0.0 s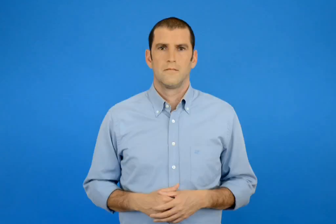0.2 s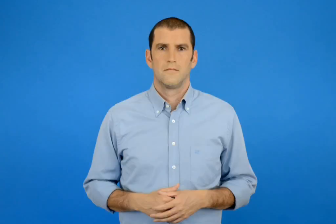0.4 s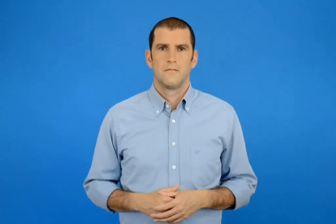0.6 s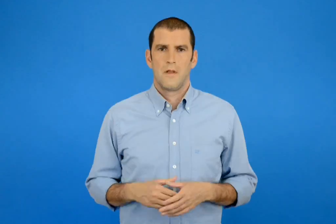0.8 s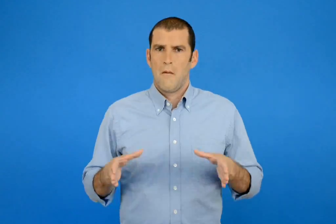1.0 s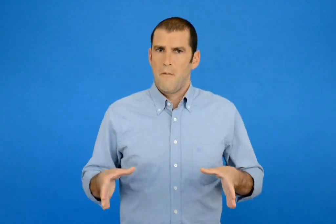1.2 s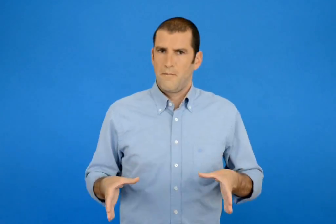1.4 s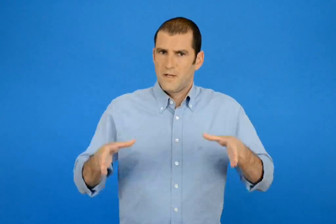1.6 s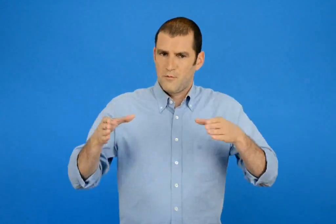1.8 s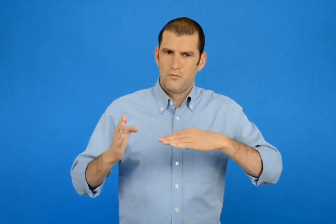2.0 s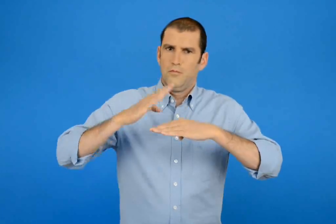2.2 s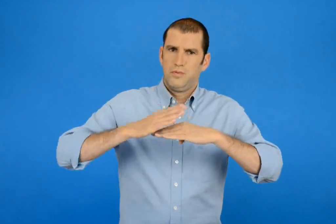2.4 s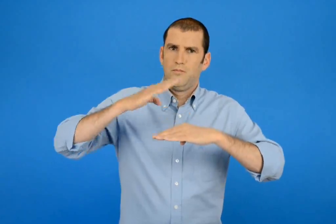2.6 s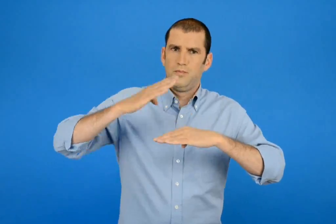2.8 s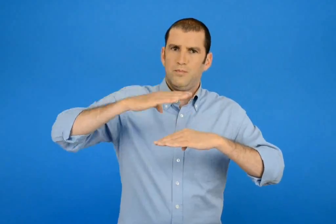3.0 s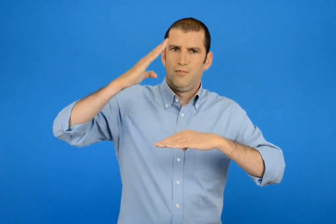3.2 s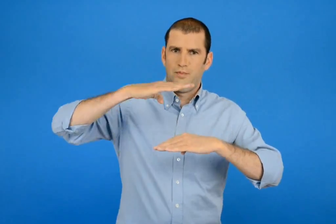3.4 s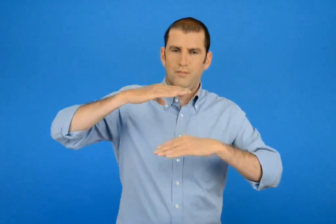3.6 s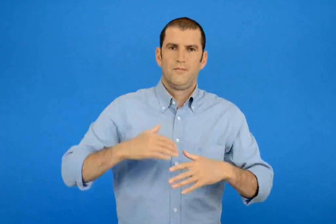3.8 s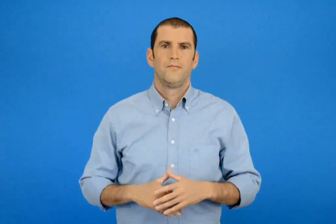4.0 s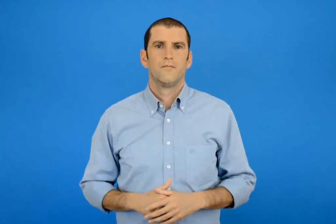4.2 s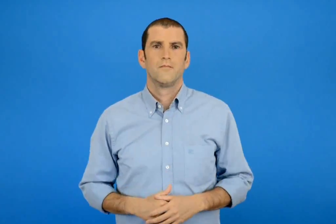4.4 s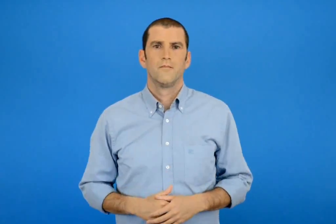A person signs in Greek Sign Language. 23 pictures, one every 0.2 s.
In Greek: φτιάχνουμε πύργους
